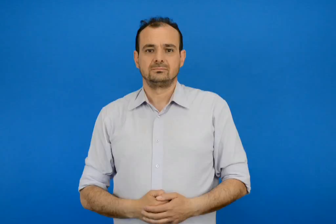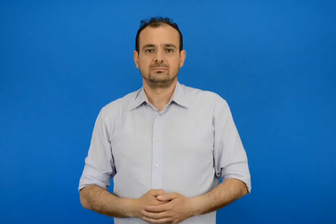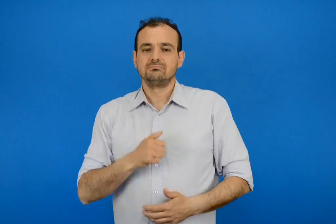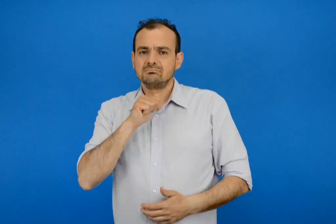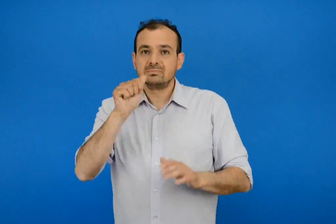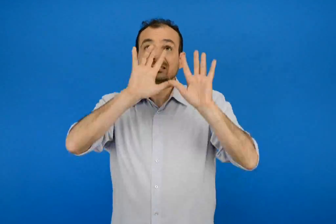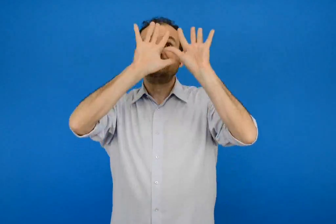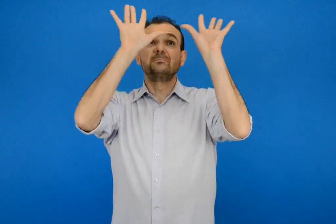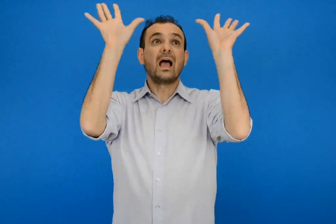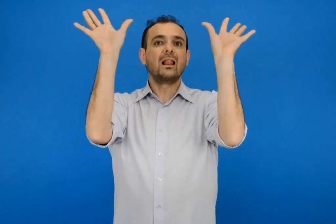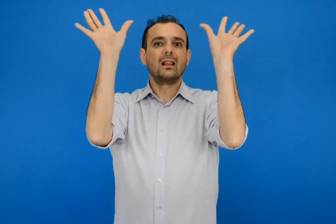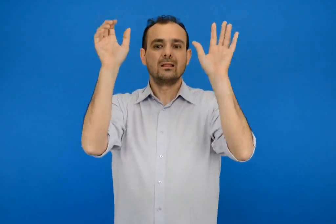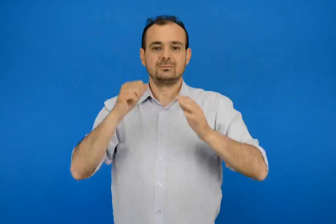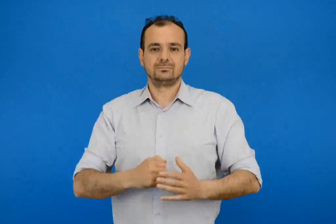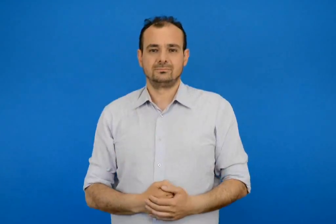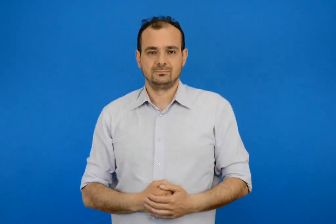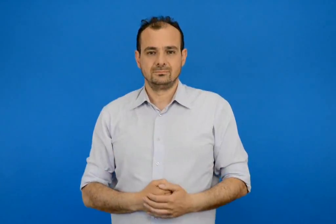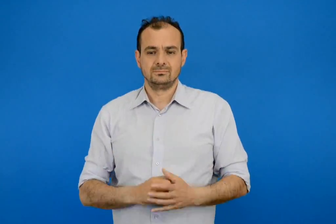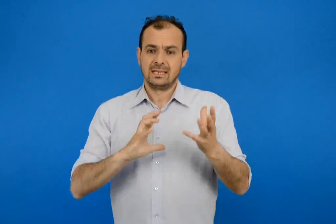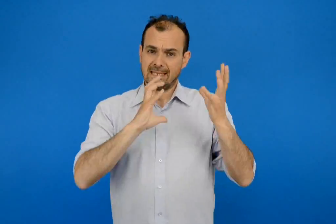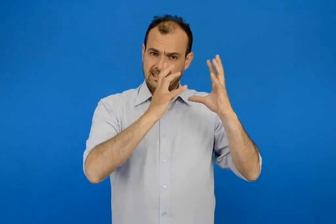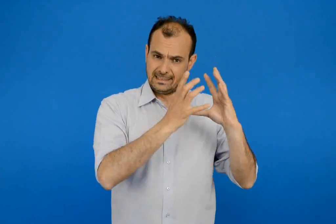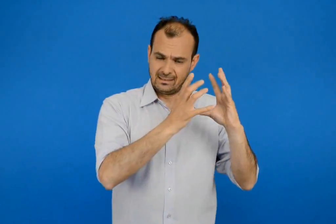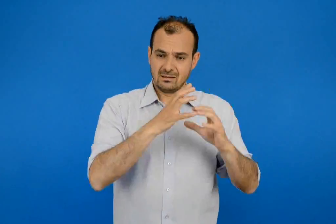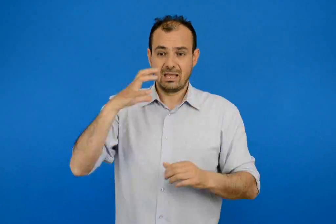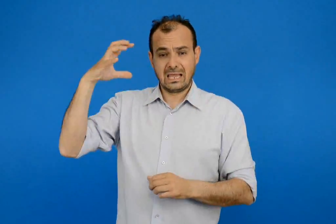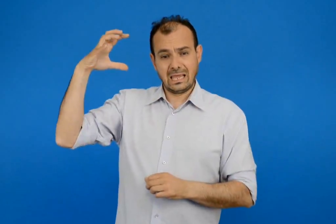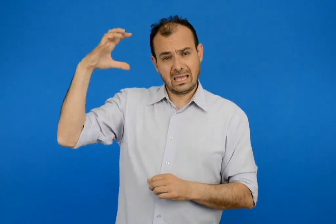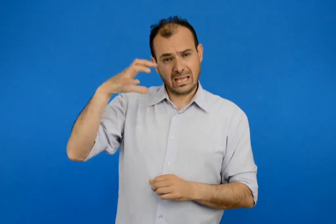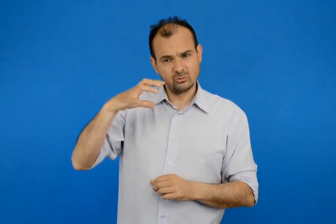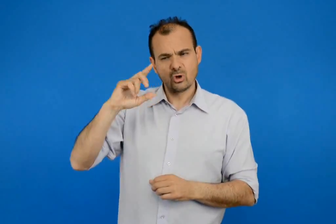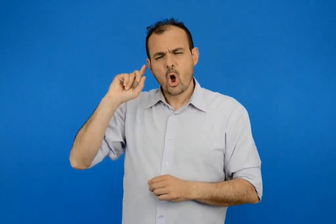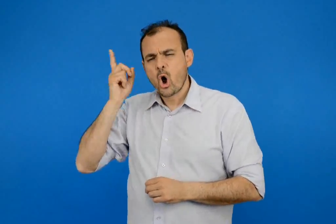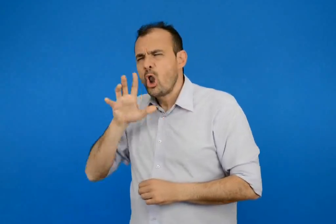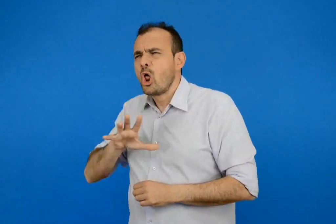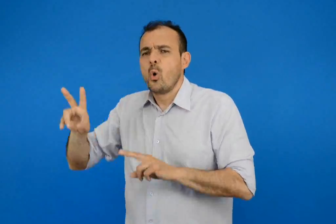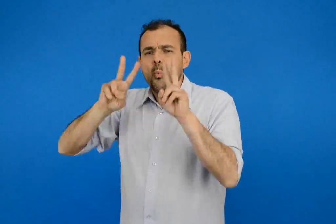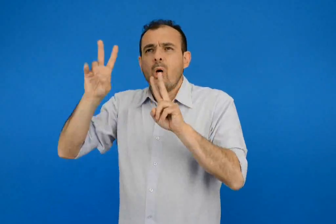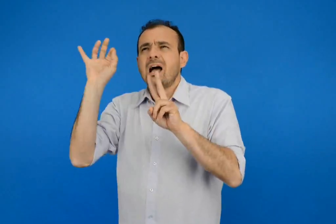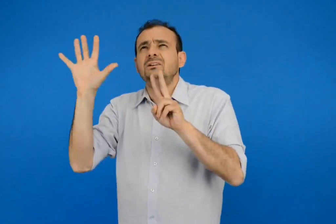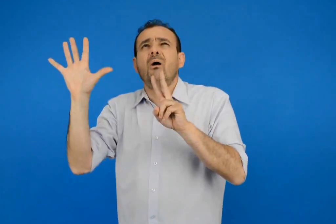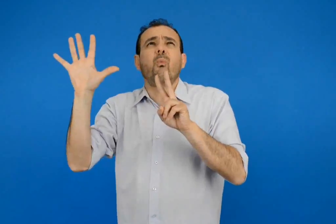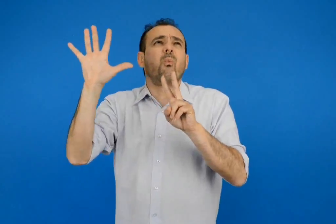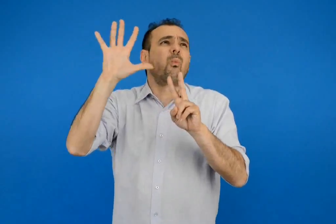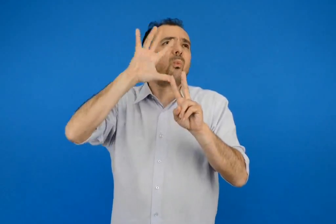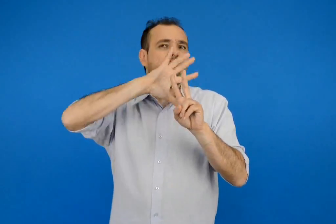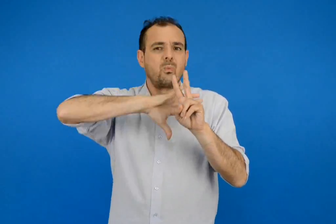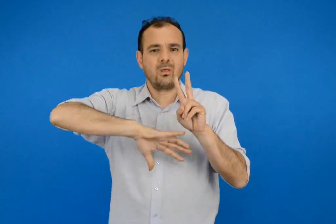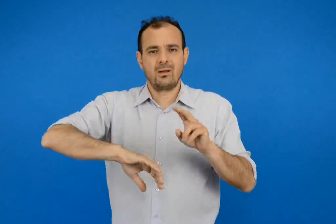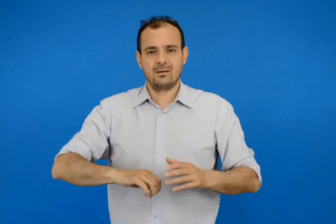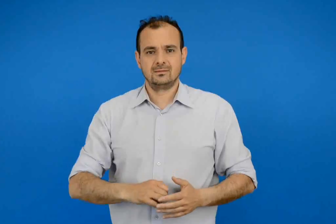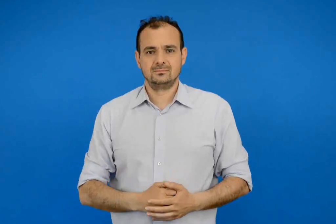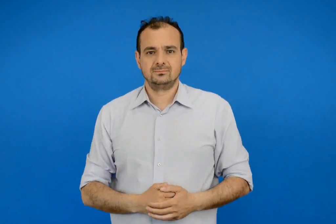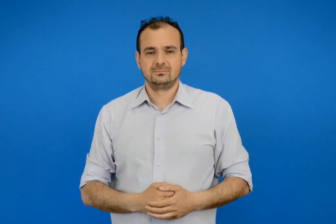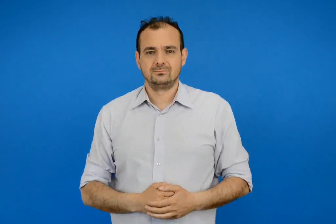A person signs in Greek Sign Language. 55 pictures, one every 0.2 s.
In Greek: συμπάν η γη ο ήλιος και όλα τα αστέρια του ουρανού
